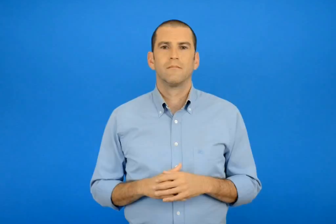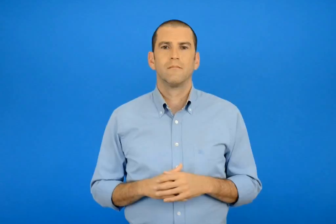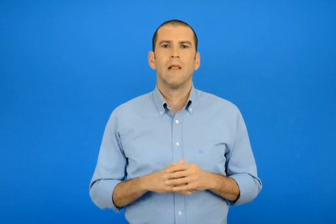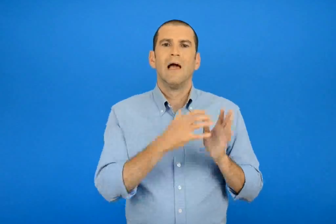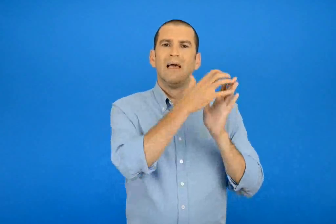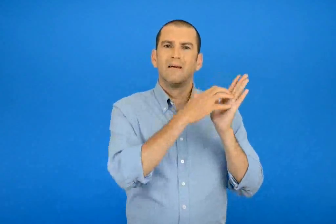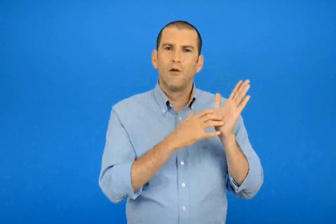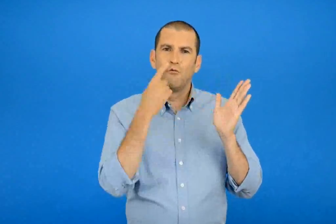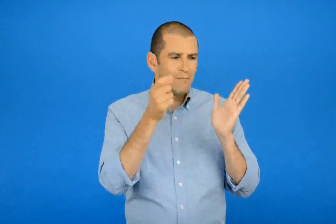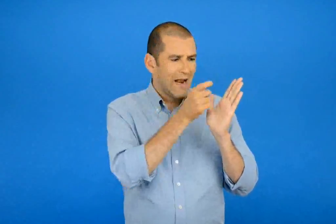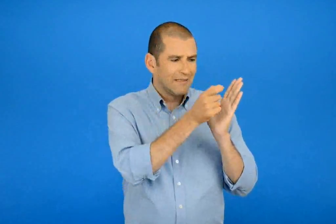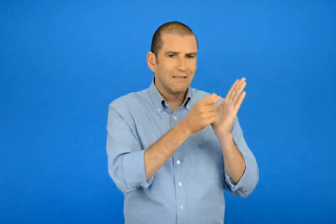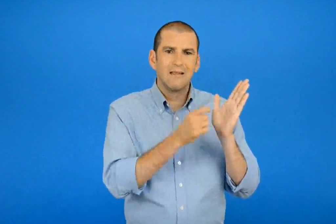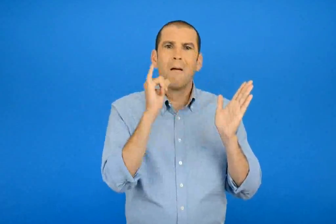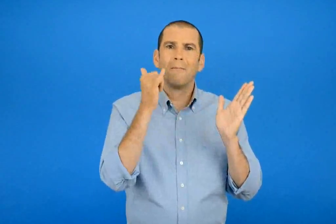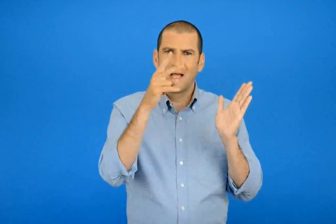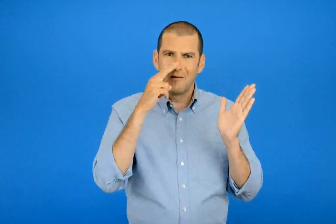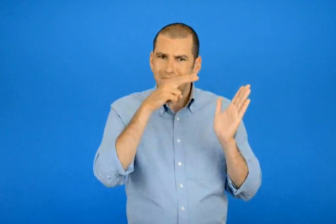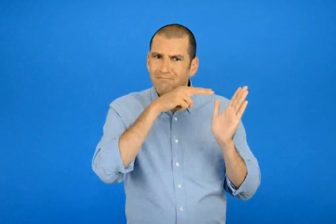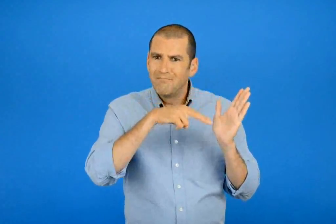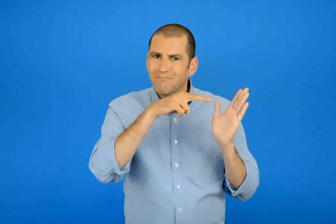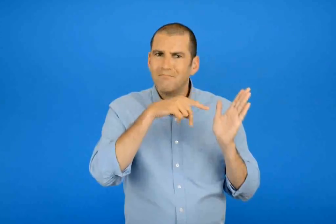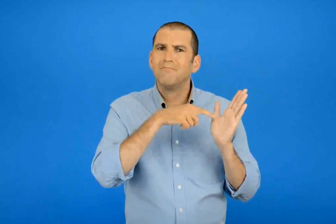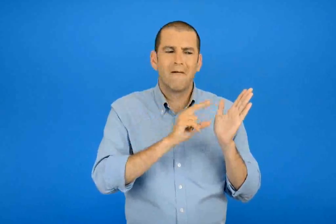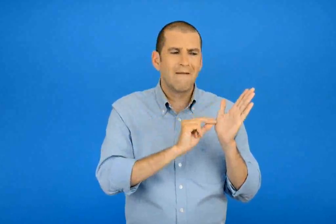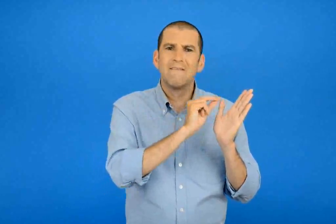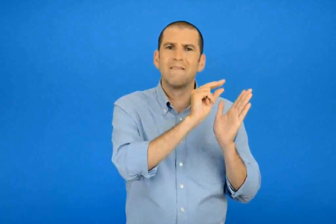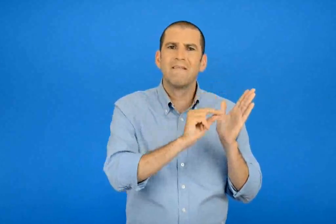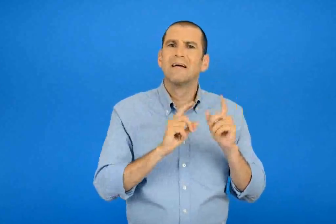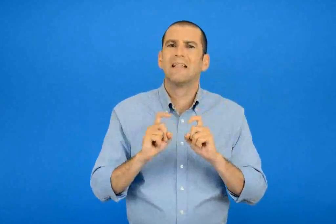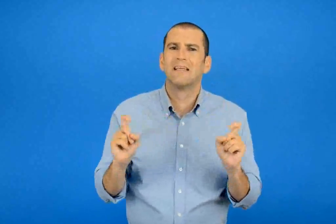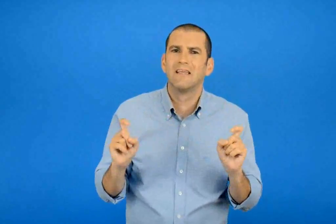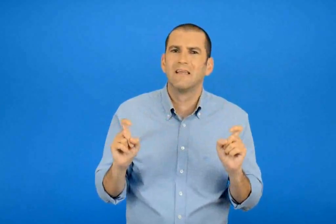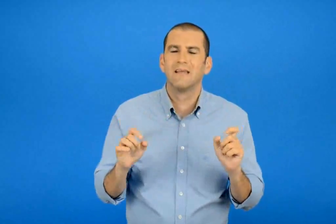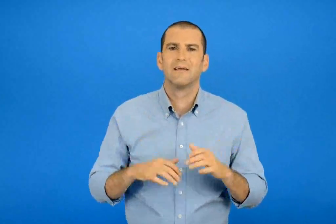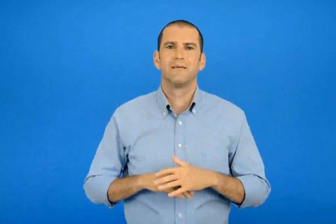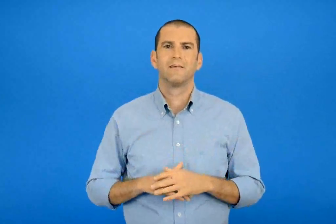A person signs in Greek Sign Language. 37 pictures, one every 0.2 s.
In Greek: πρόσεξε τις μπλε λέξεις τι κοινό έχουν ;
